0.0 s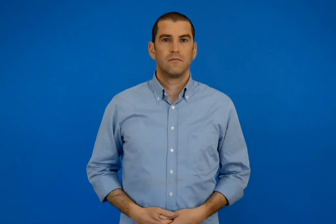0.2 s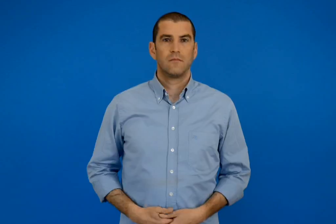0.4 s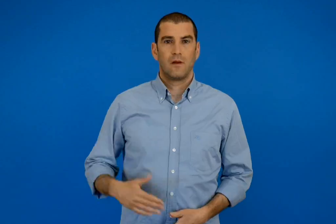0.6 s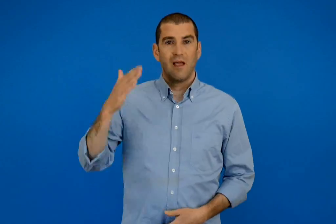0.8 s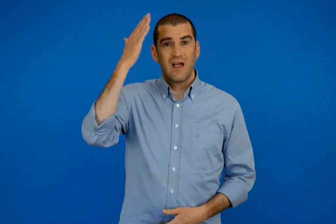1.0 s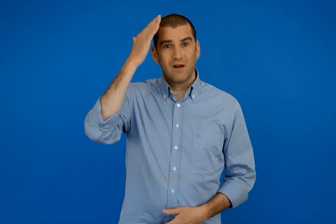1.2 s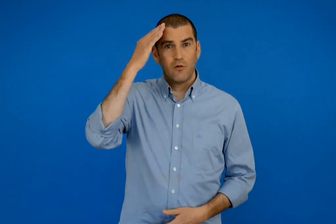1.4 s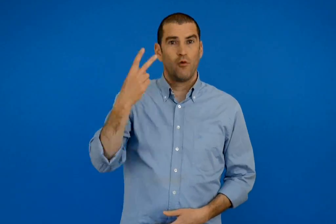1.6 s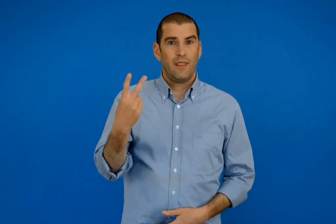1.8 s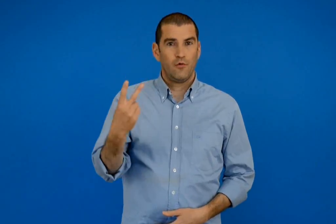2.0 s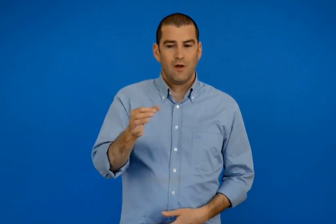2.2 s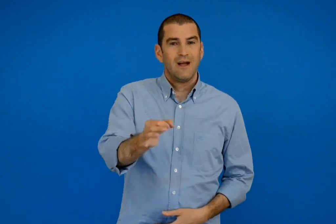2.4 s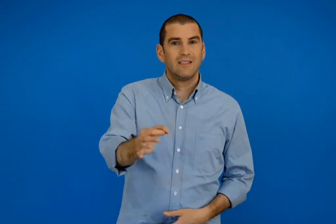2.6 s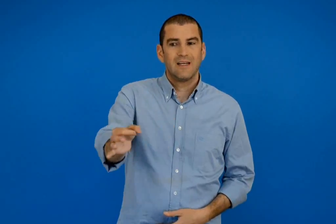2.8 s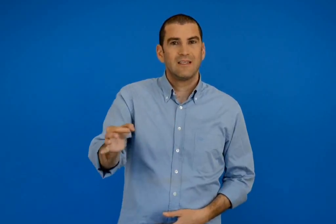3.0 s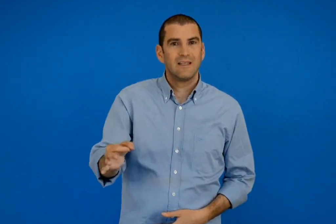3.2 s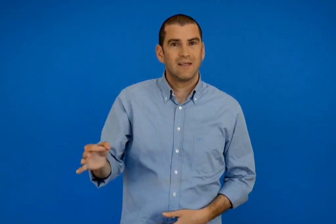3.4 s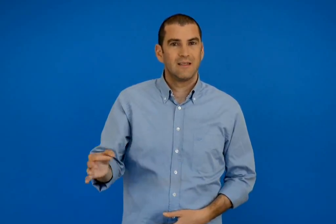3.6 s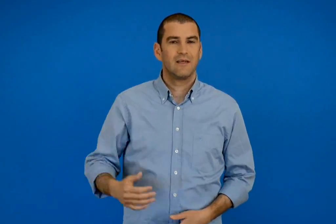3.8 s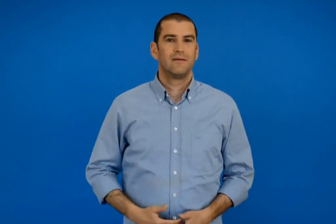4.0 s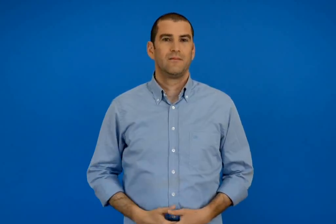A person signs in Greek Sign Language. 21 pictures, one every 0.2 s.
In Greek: κεφάλαιο 2 νησιά
